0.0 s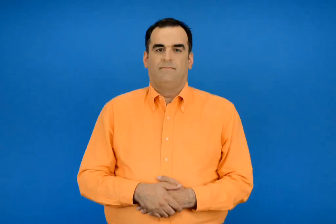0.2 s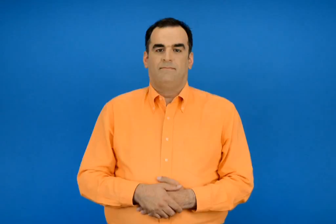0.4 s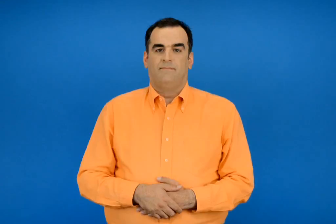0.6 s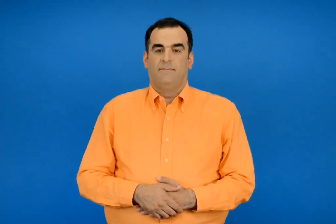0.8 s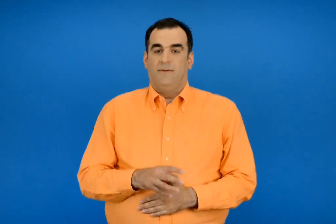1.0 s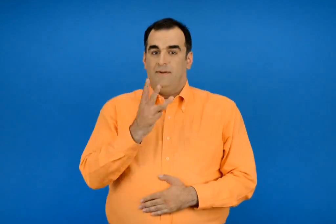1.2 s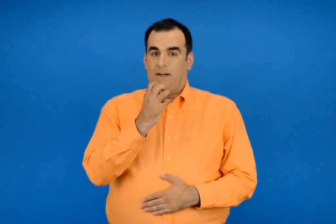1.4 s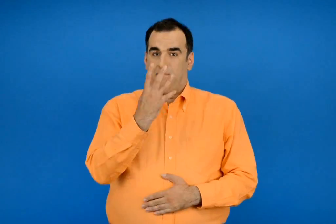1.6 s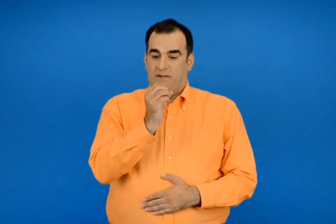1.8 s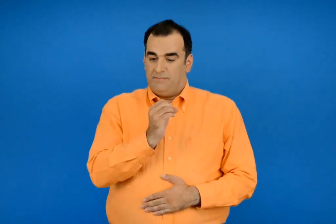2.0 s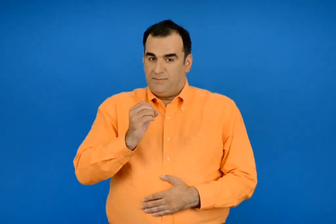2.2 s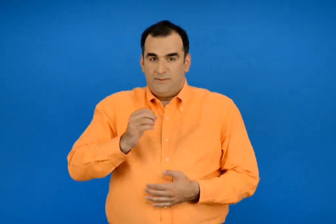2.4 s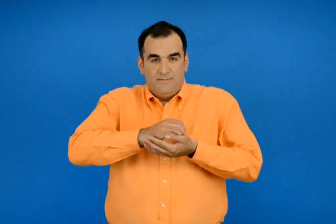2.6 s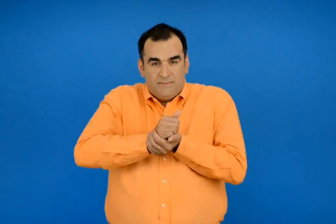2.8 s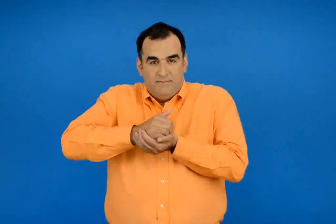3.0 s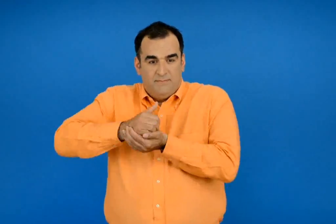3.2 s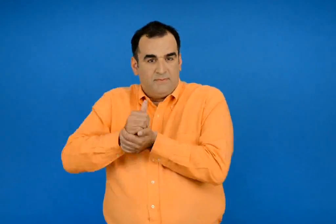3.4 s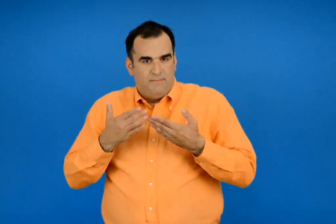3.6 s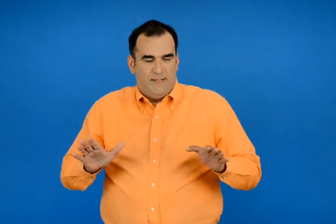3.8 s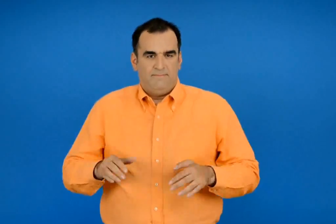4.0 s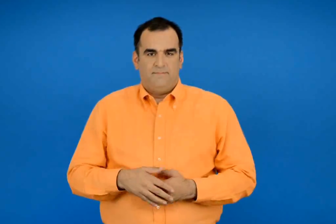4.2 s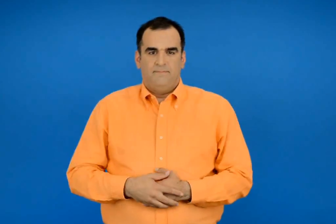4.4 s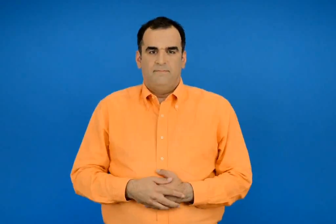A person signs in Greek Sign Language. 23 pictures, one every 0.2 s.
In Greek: έσπασα 35 καρυδιά
